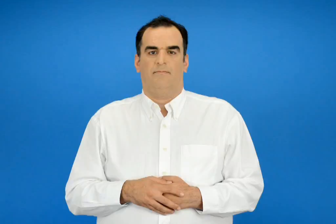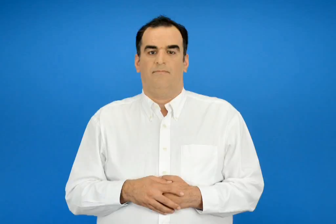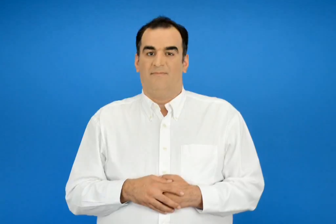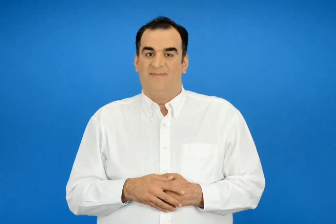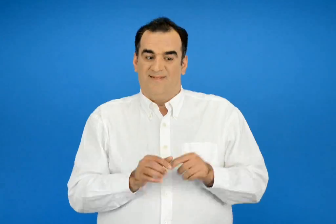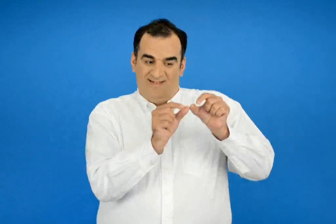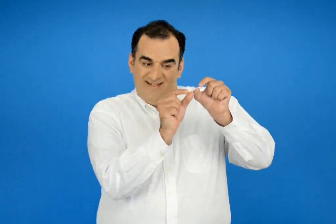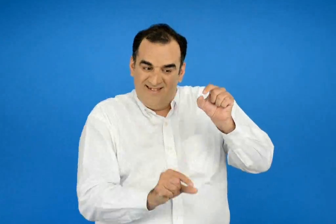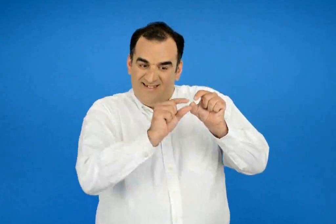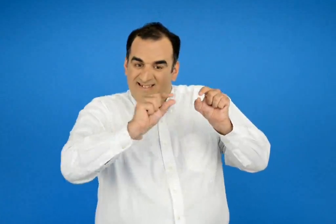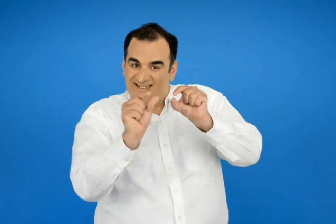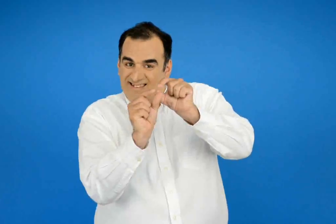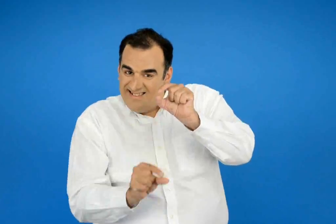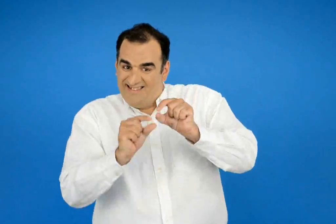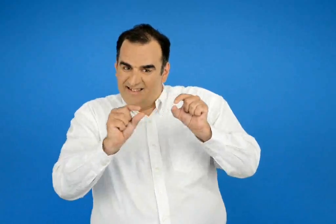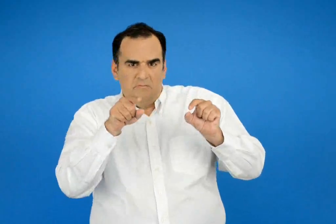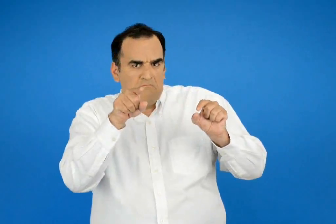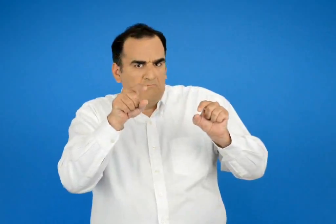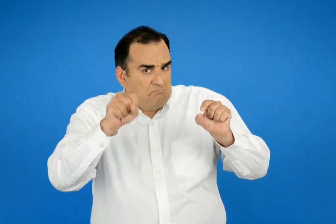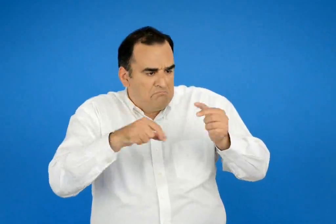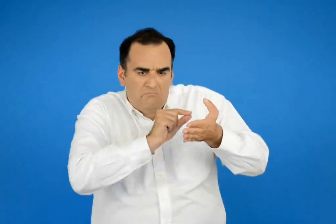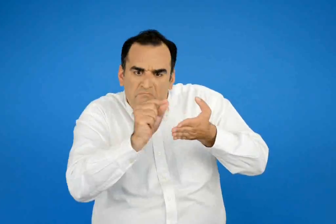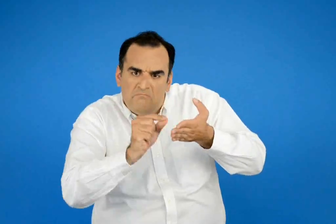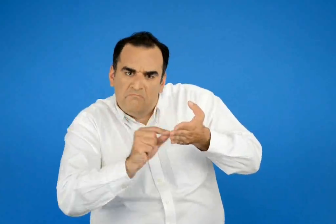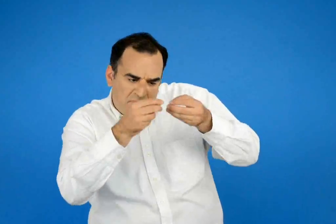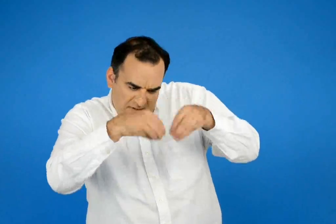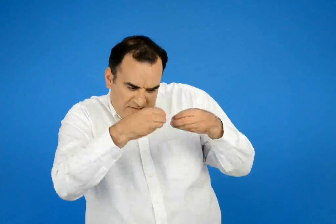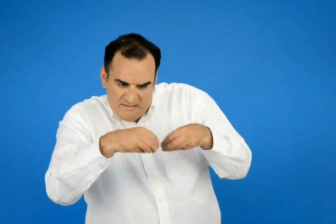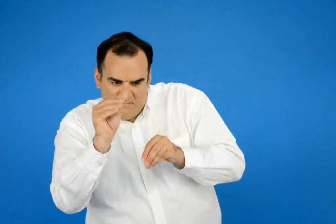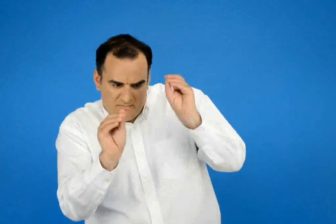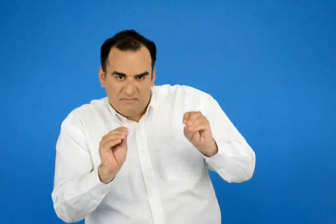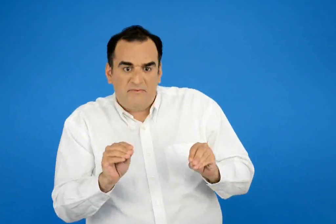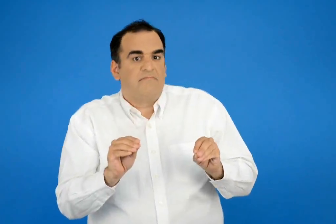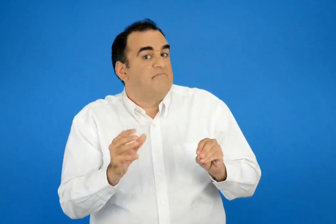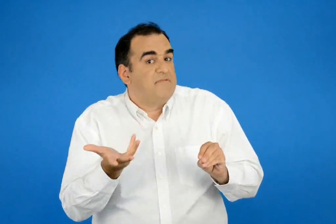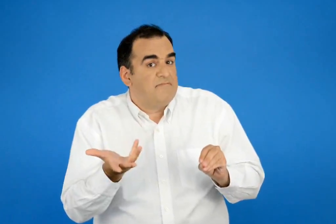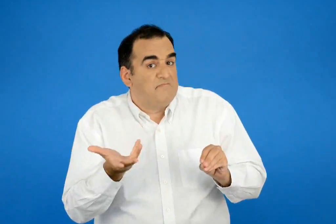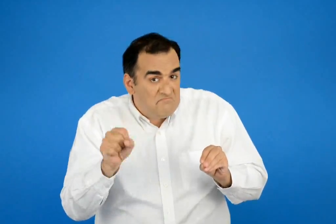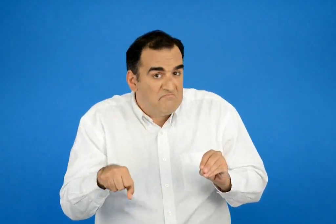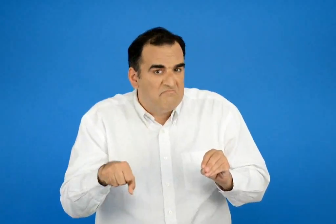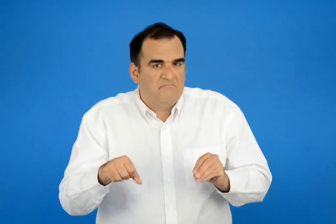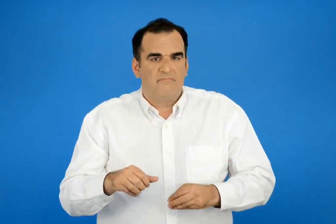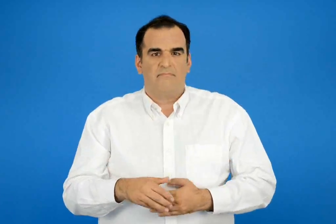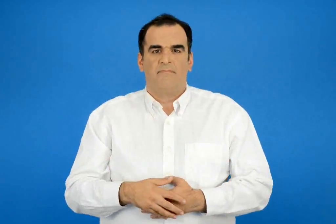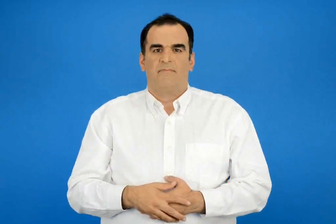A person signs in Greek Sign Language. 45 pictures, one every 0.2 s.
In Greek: τι θα έλεγες να λύσουμε ένα σταυρόλεξο ;
